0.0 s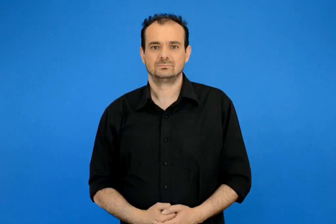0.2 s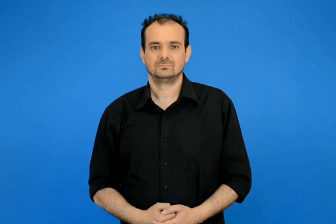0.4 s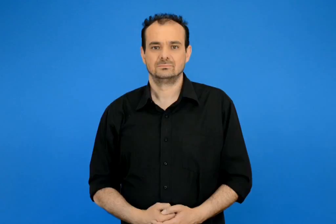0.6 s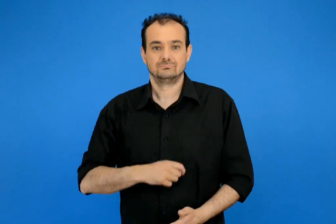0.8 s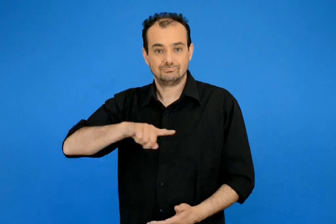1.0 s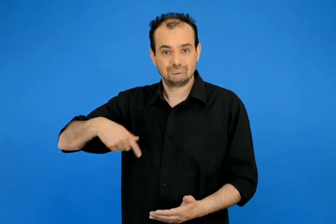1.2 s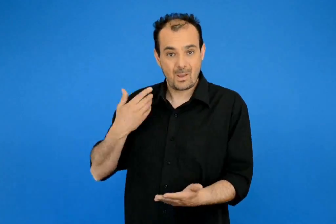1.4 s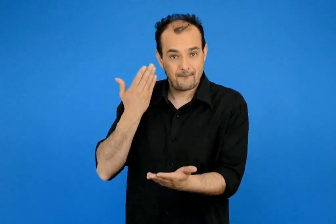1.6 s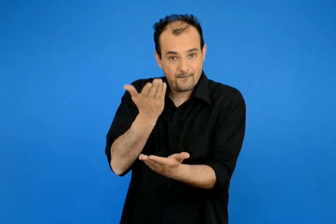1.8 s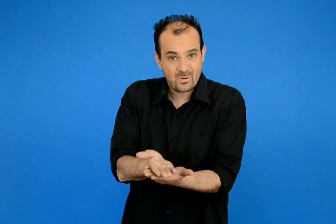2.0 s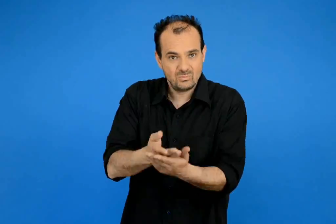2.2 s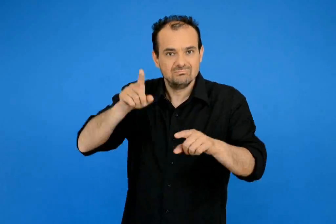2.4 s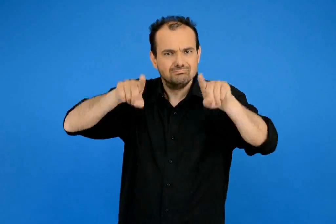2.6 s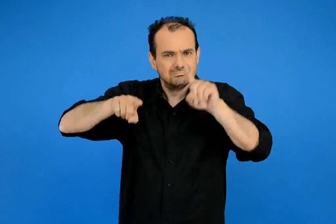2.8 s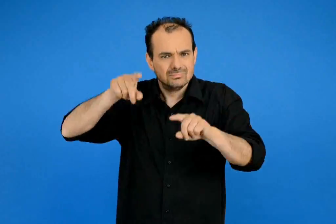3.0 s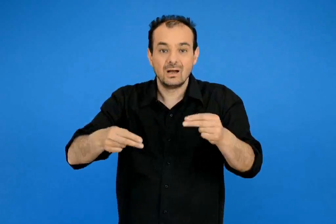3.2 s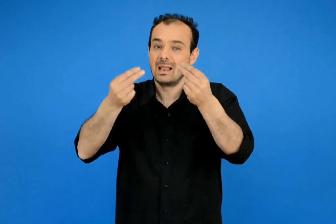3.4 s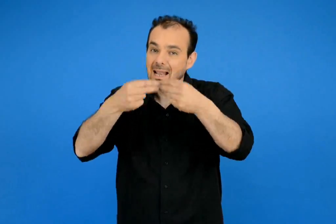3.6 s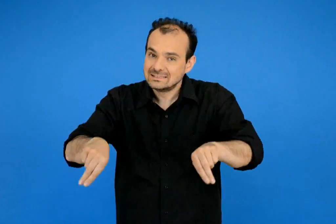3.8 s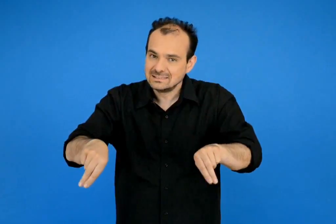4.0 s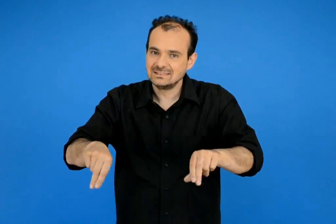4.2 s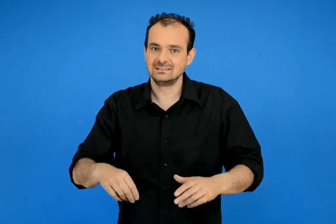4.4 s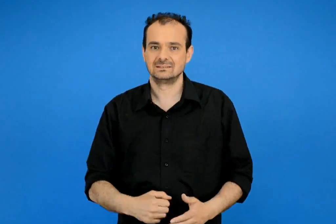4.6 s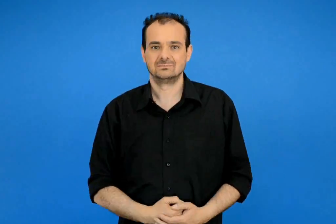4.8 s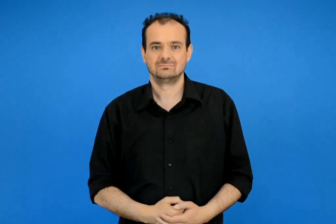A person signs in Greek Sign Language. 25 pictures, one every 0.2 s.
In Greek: προτείνουμε πιθανές λύσεις
